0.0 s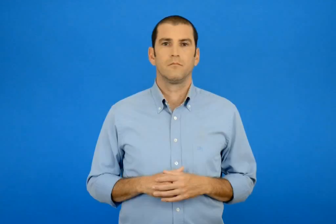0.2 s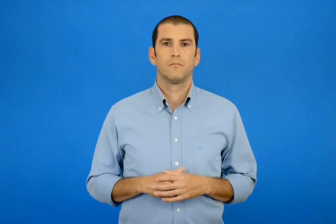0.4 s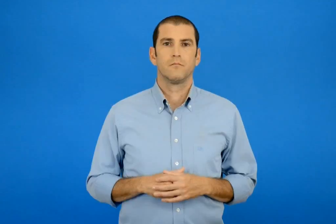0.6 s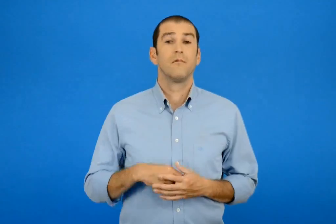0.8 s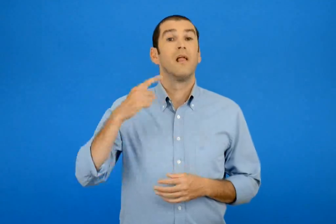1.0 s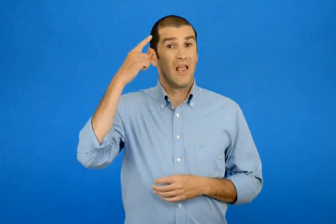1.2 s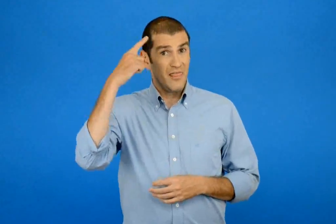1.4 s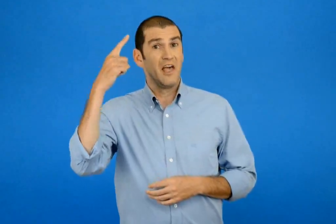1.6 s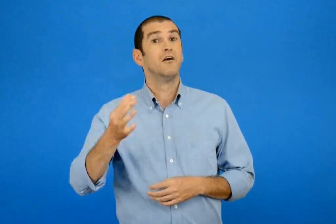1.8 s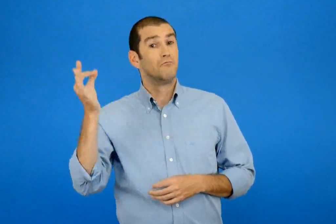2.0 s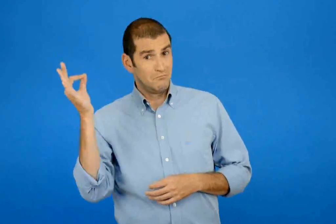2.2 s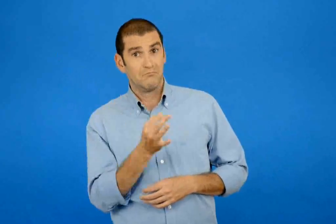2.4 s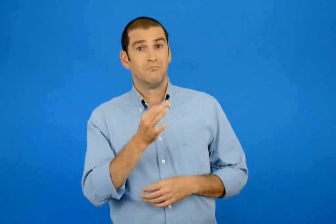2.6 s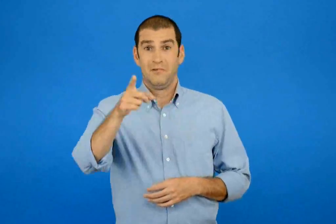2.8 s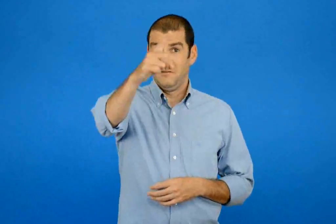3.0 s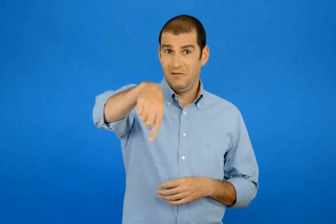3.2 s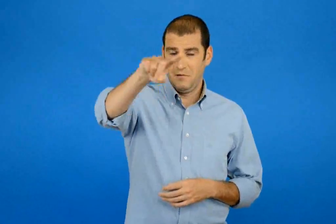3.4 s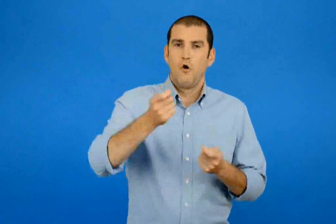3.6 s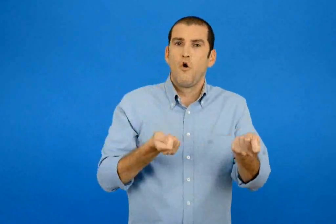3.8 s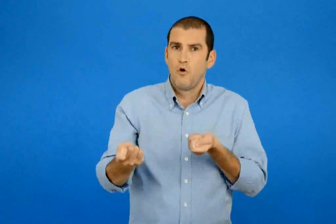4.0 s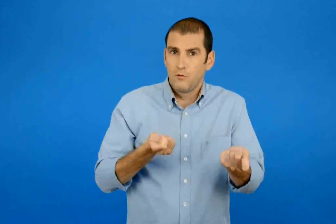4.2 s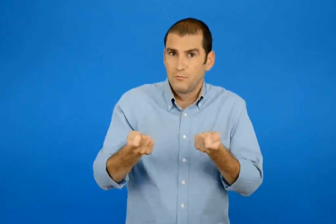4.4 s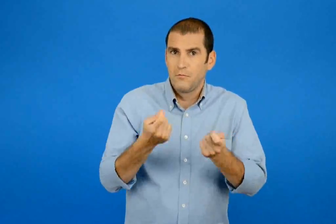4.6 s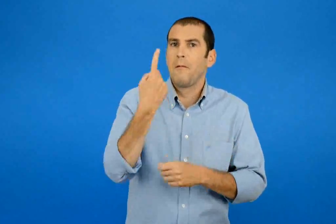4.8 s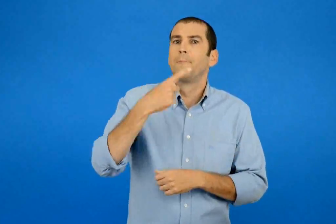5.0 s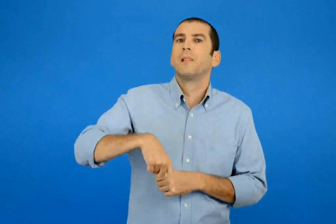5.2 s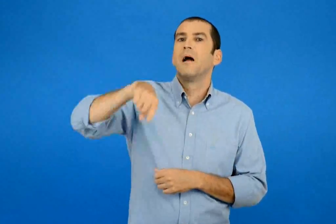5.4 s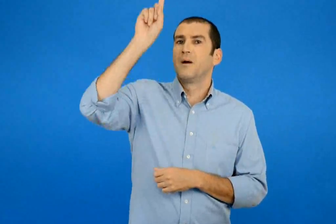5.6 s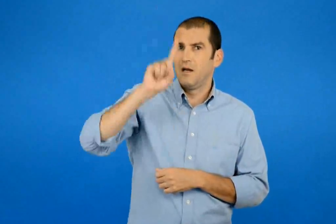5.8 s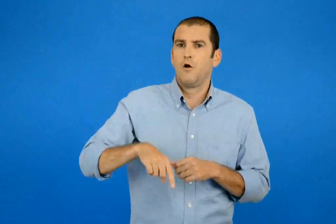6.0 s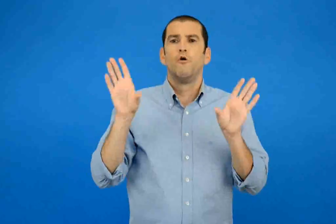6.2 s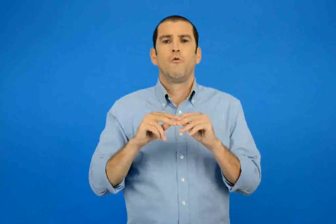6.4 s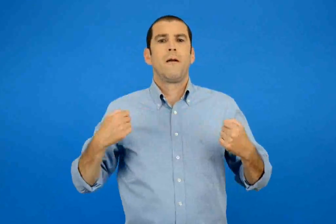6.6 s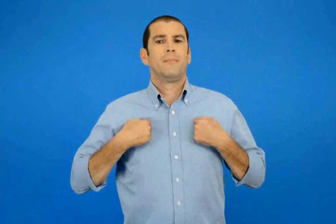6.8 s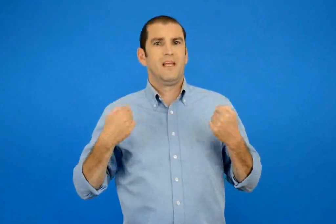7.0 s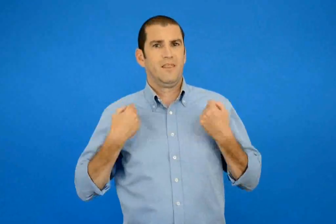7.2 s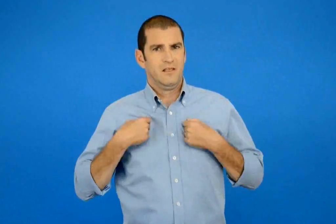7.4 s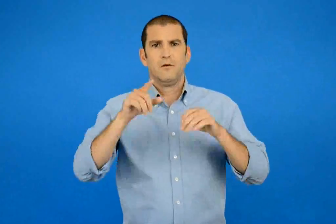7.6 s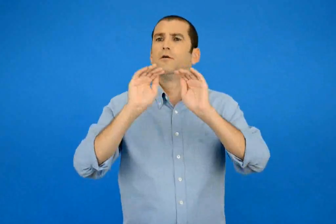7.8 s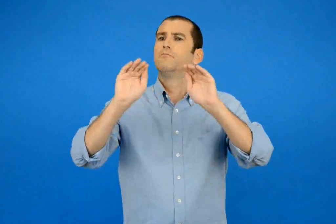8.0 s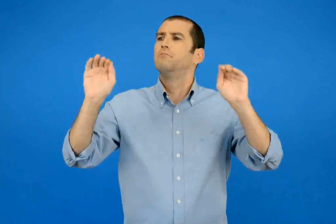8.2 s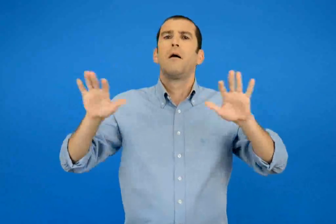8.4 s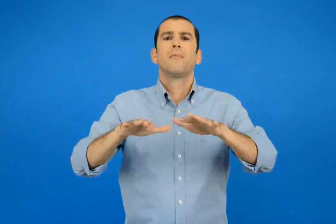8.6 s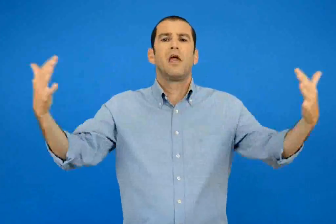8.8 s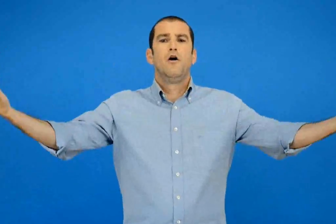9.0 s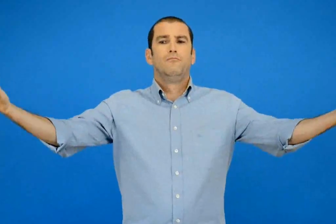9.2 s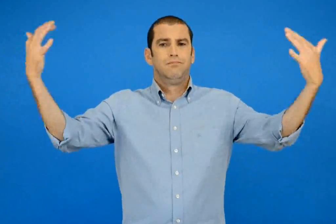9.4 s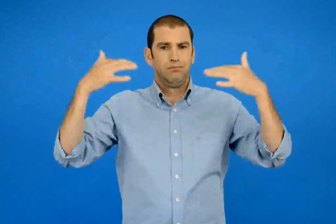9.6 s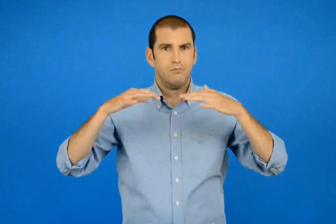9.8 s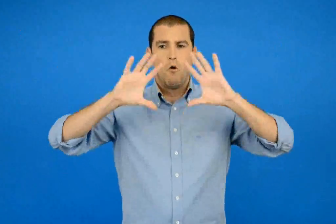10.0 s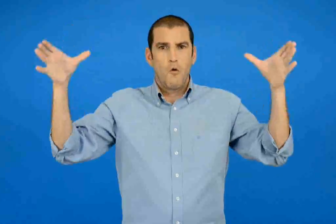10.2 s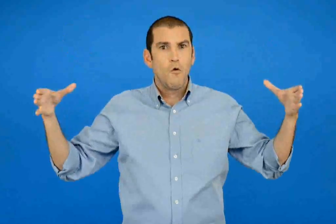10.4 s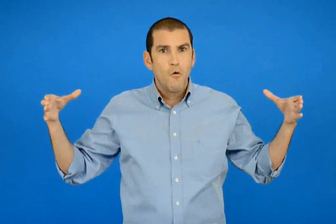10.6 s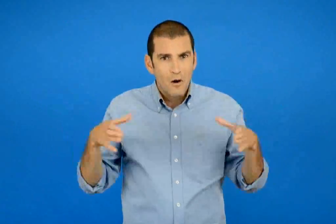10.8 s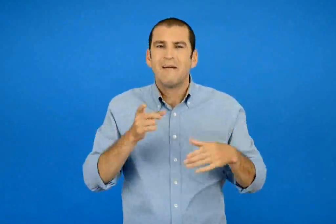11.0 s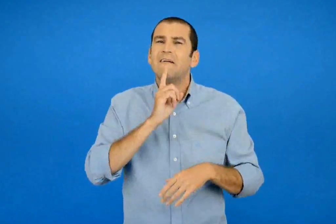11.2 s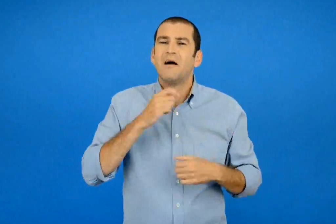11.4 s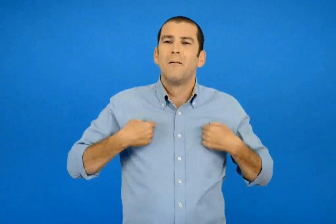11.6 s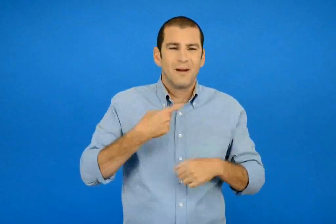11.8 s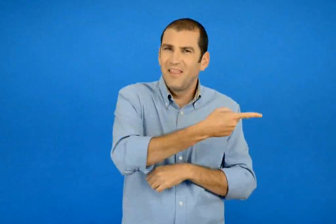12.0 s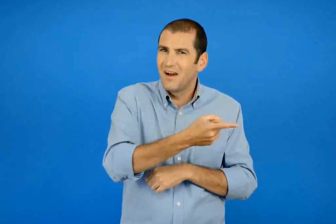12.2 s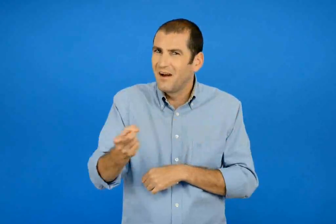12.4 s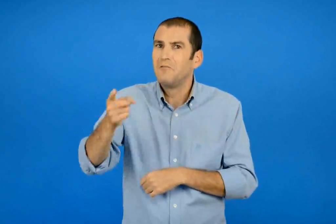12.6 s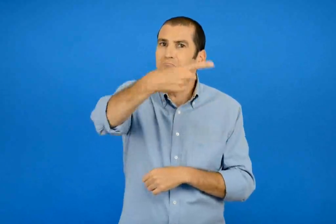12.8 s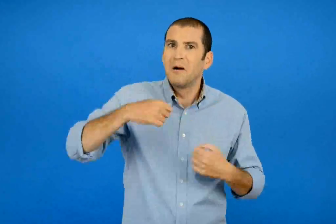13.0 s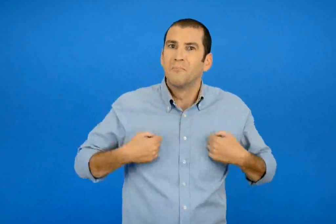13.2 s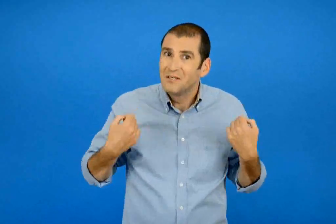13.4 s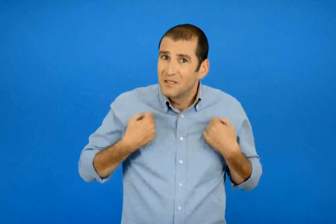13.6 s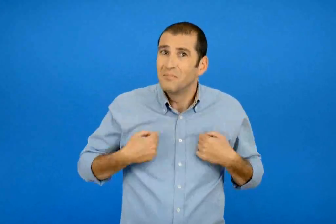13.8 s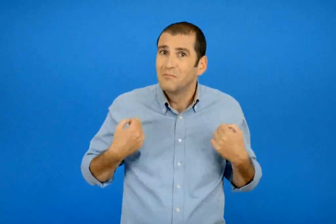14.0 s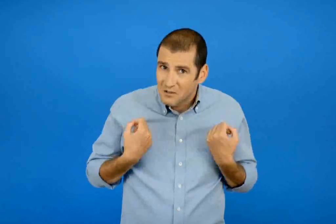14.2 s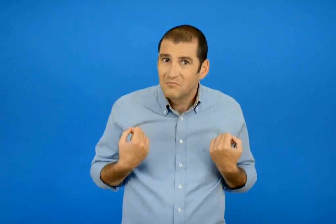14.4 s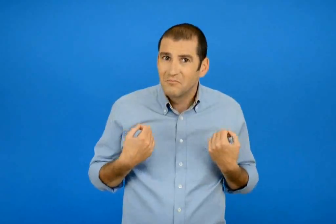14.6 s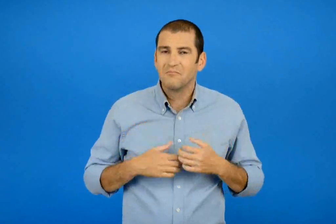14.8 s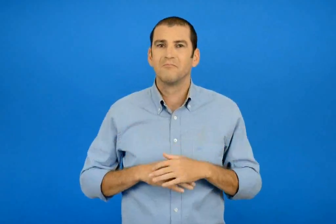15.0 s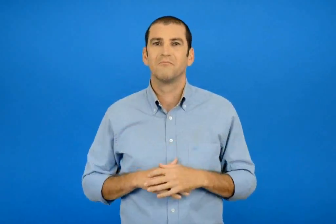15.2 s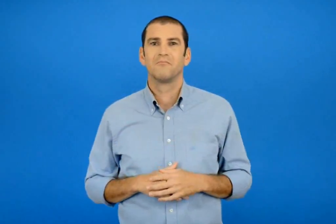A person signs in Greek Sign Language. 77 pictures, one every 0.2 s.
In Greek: δε θα ήταν ωραία ιδέα να οργανώσετε μια μέρα παιχνιδιού και να καλέσετε και άλλα παιδιά για να παίξετε όλοι μαζί αυτά τα παιχνίδια ;
